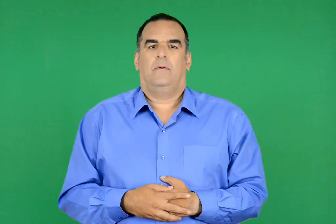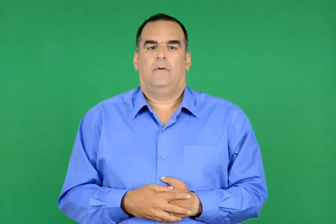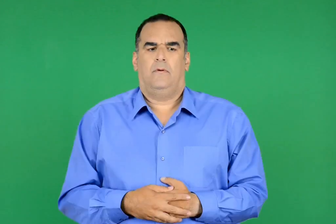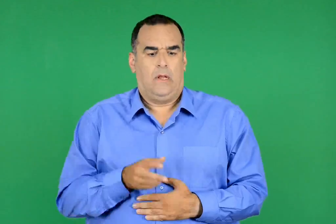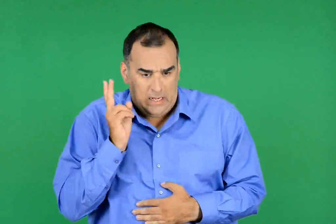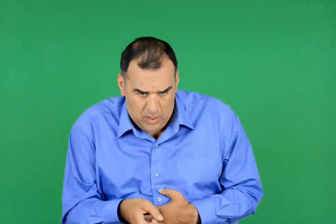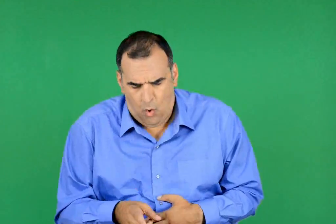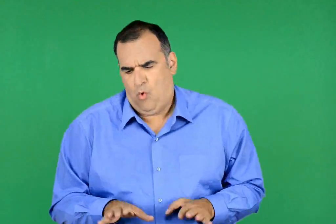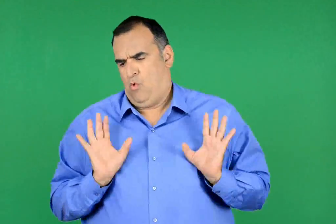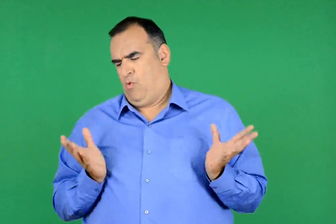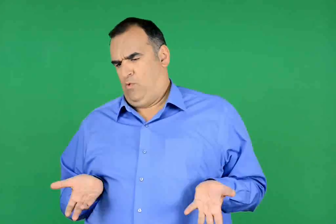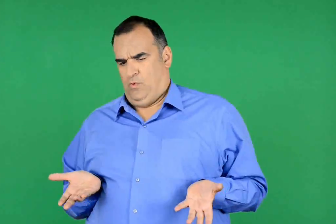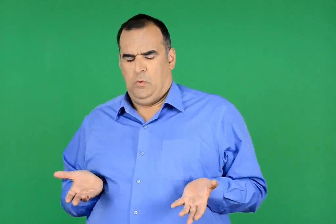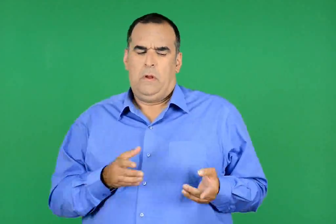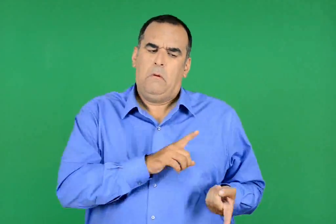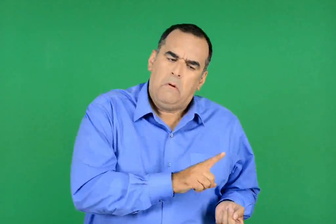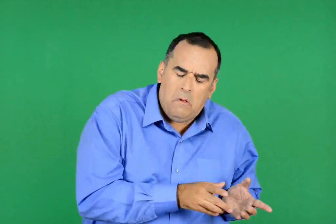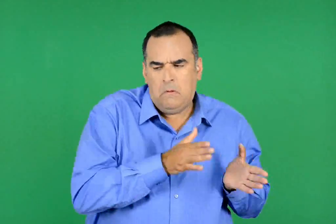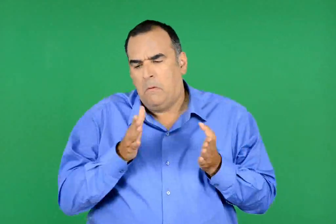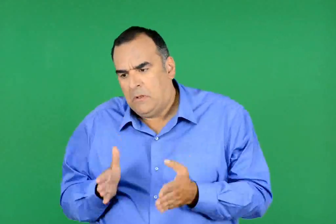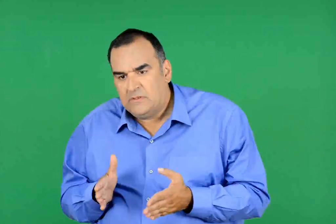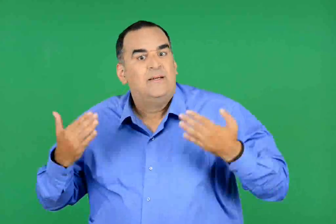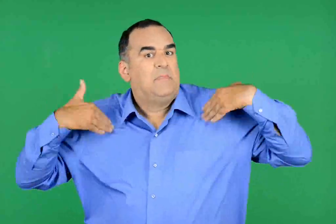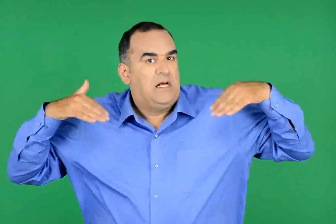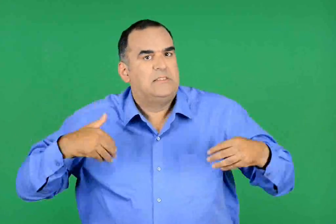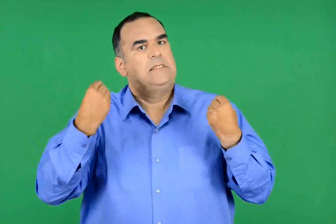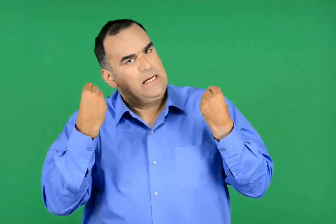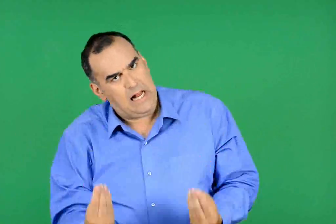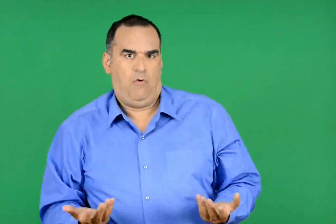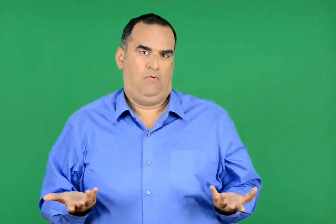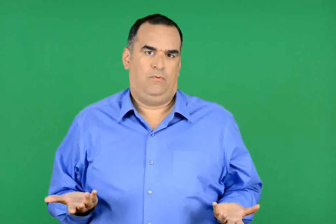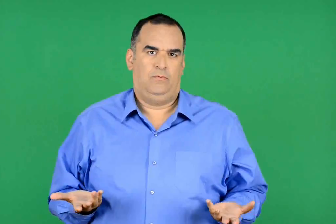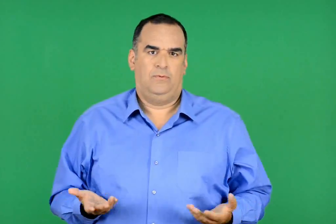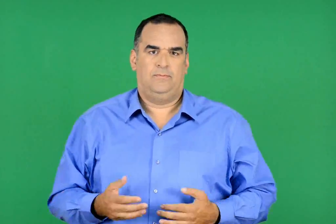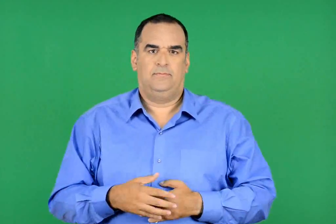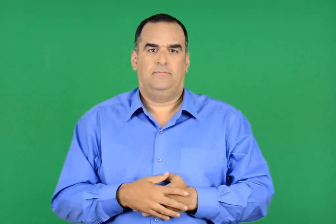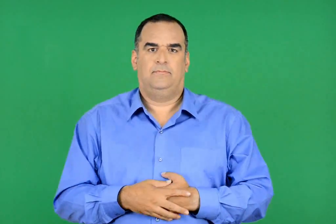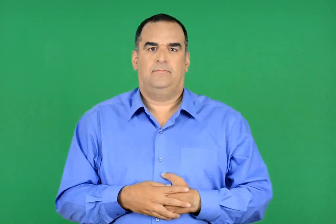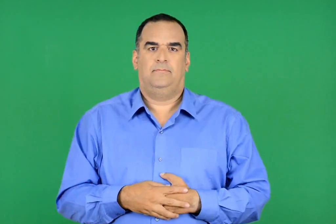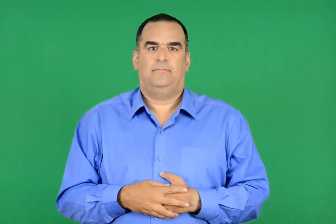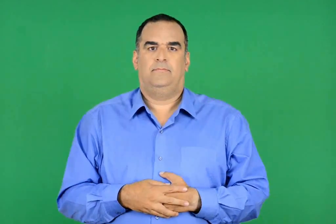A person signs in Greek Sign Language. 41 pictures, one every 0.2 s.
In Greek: διόλου κακό απεναντίας µάλιστα , που είναι µαι ωραία γυμναστική
